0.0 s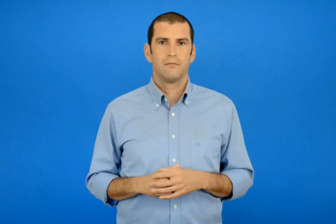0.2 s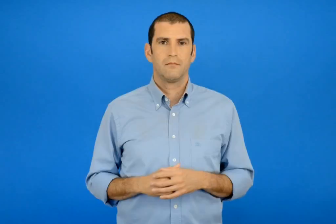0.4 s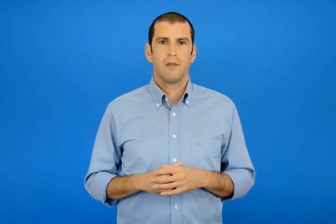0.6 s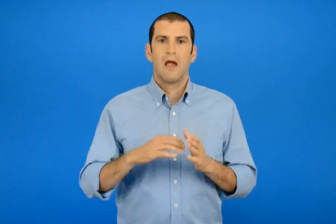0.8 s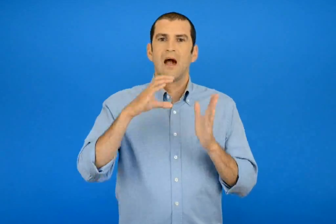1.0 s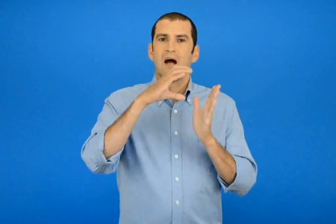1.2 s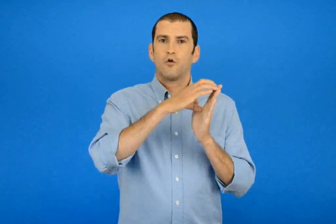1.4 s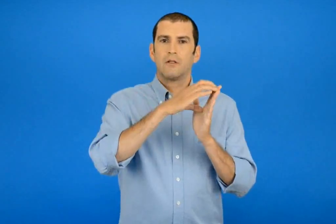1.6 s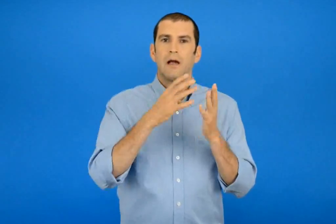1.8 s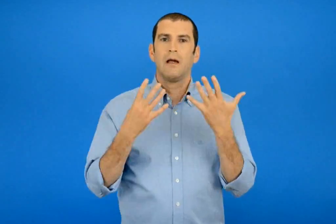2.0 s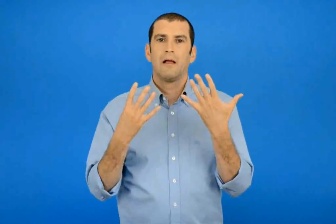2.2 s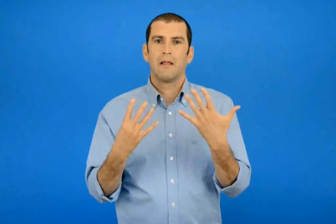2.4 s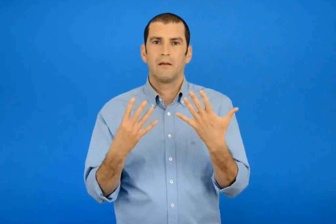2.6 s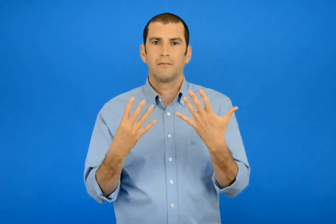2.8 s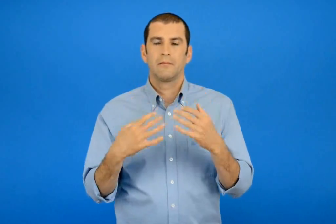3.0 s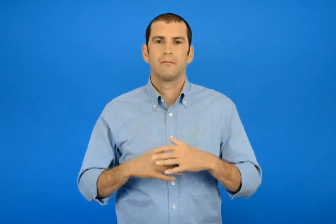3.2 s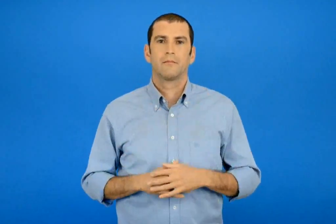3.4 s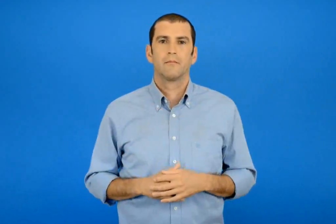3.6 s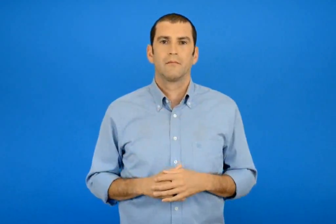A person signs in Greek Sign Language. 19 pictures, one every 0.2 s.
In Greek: ενότητα 9
